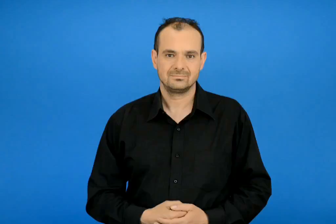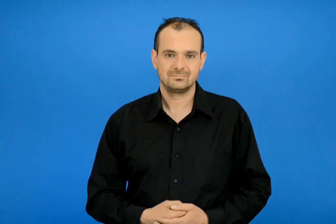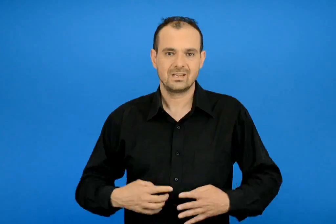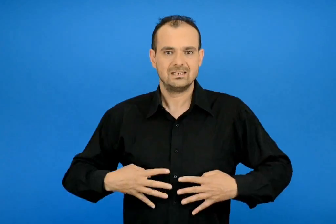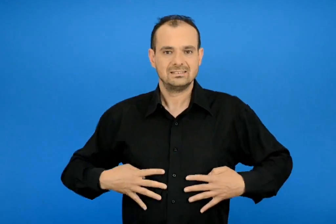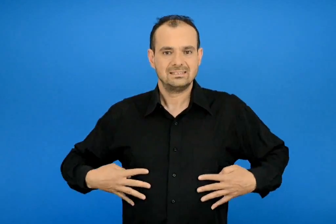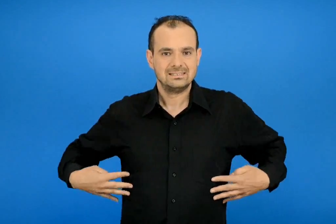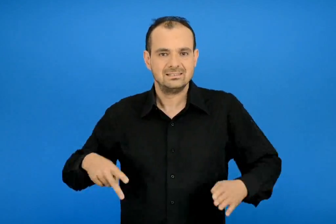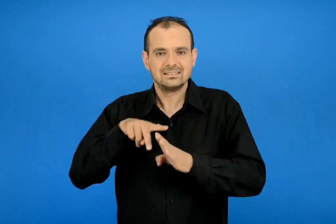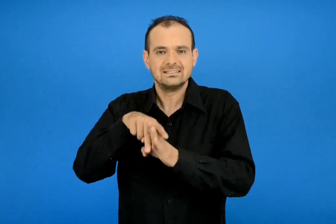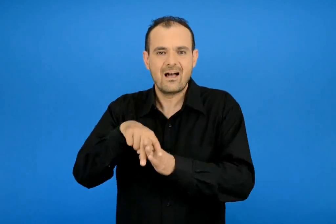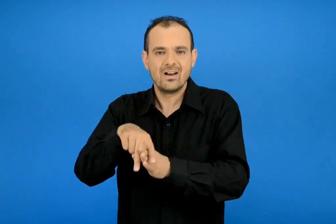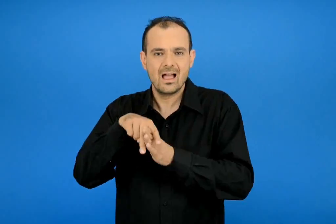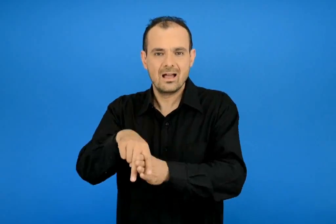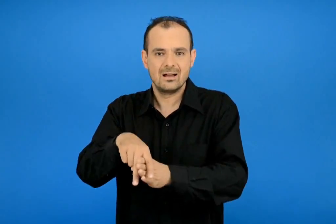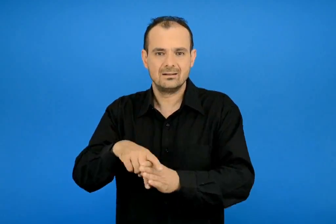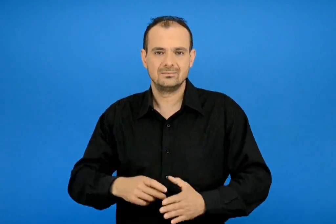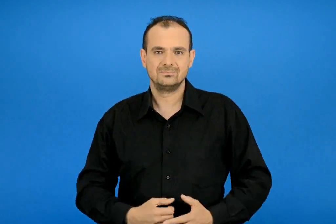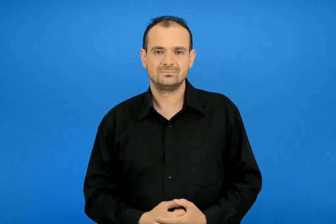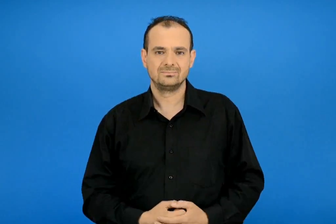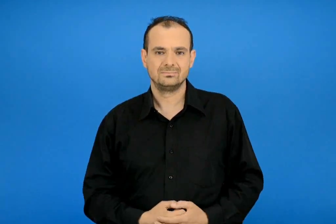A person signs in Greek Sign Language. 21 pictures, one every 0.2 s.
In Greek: η ζέβρα
